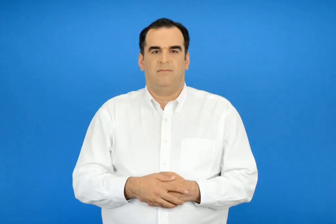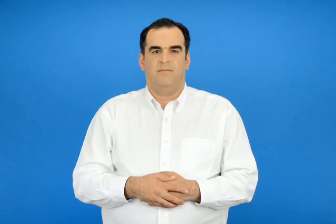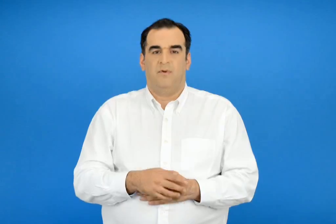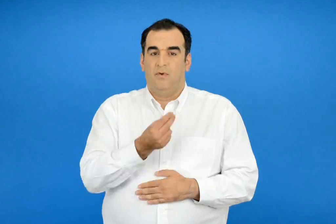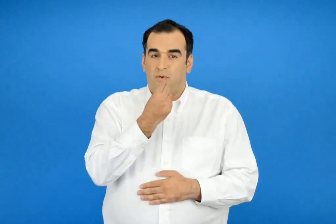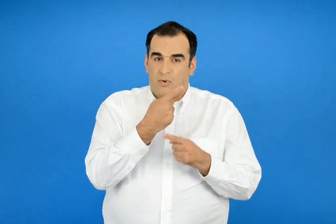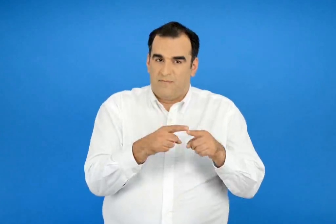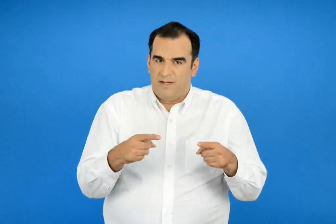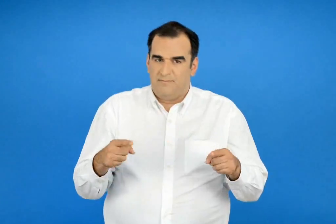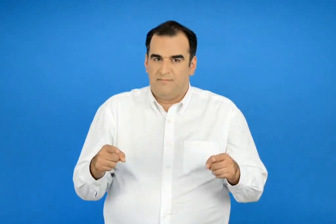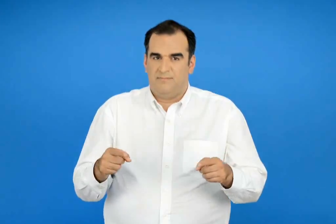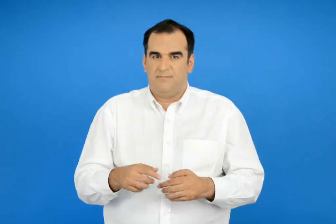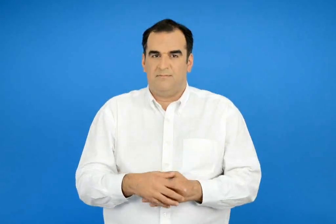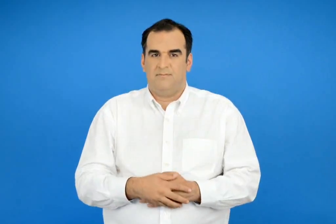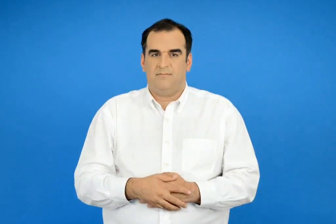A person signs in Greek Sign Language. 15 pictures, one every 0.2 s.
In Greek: τρόφιμα
